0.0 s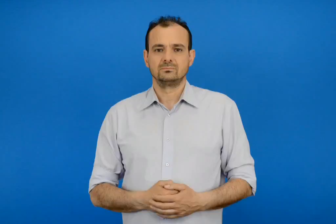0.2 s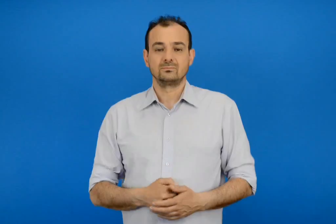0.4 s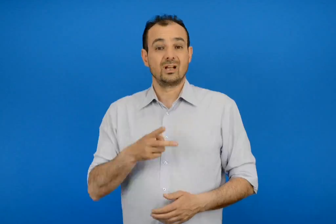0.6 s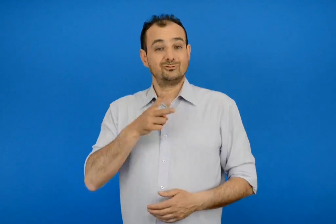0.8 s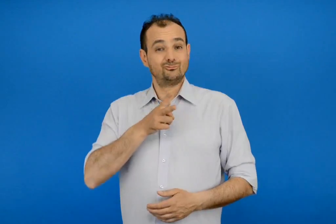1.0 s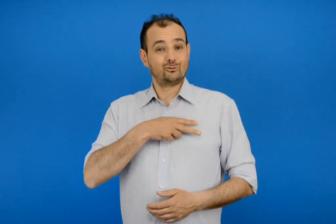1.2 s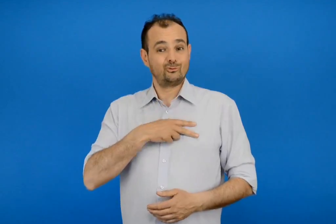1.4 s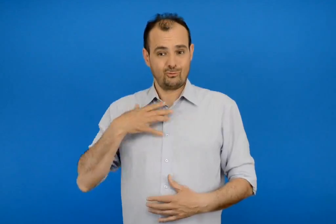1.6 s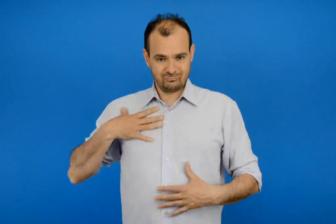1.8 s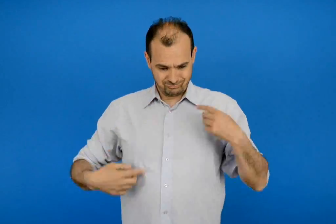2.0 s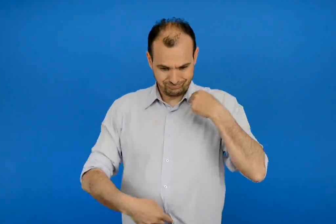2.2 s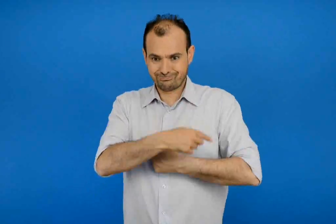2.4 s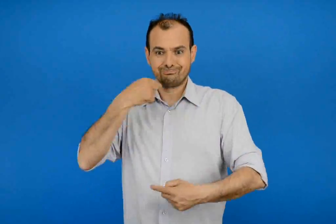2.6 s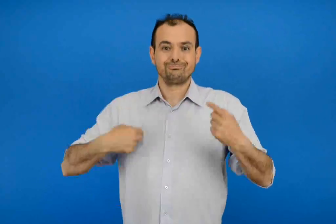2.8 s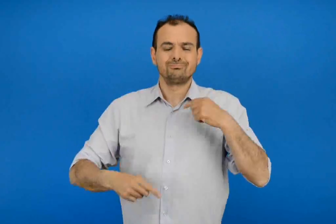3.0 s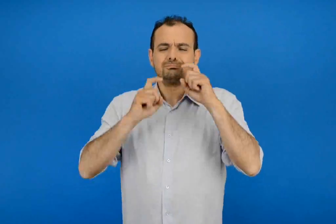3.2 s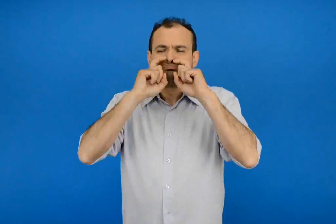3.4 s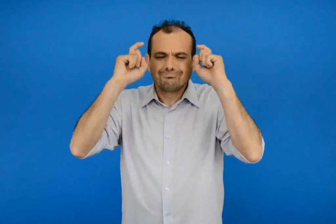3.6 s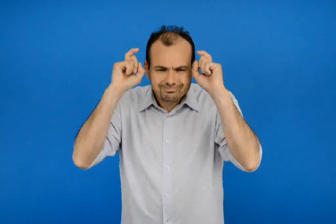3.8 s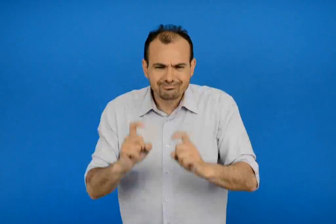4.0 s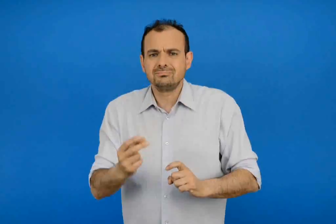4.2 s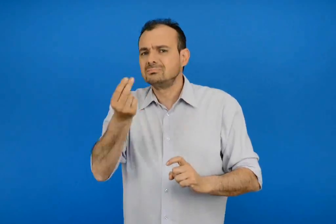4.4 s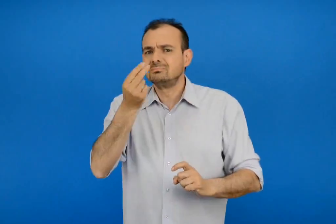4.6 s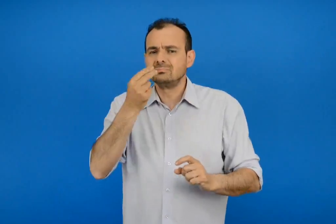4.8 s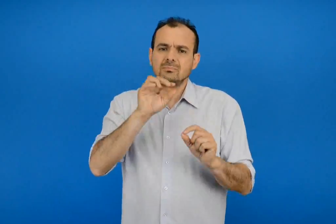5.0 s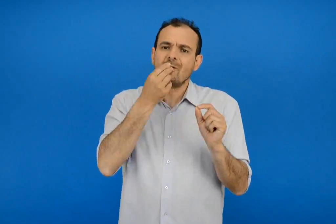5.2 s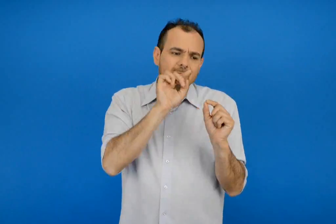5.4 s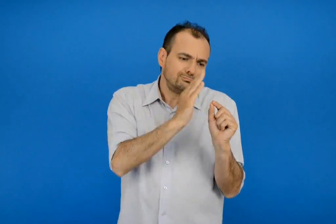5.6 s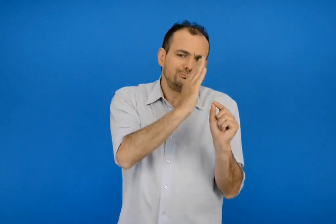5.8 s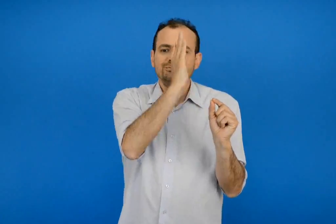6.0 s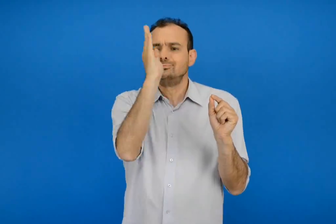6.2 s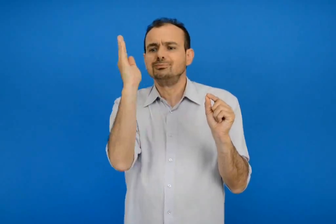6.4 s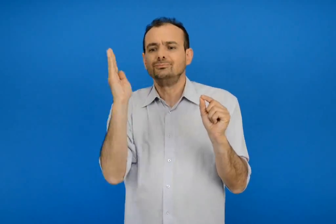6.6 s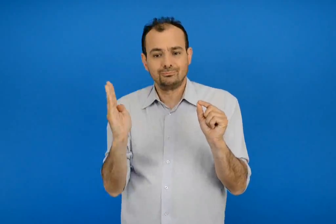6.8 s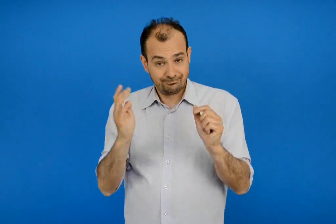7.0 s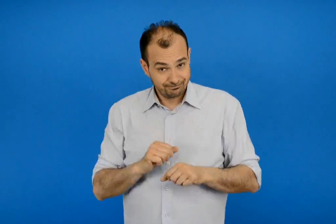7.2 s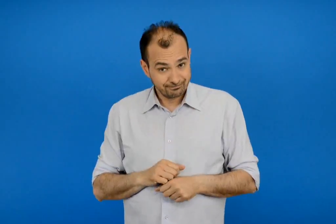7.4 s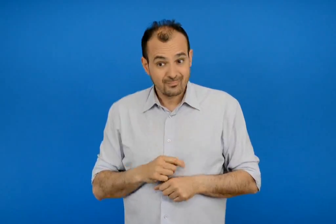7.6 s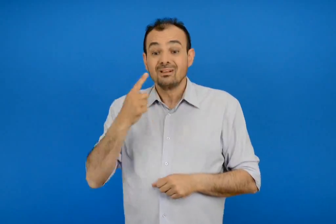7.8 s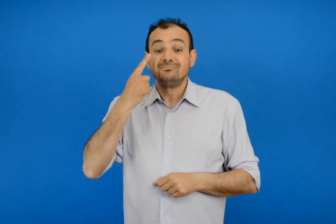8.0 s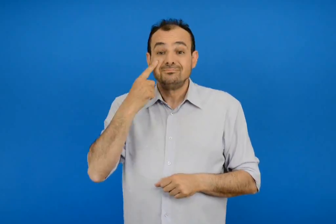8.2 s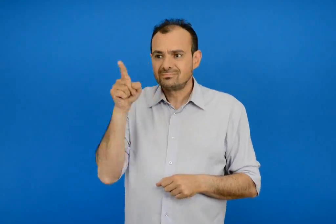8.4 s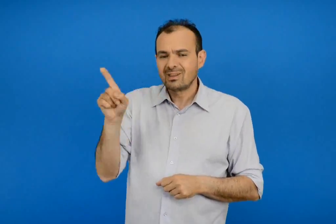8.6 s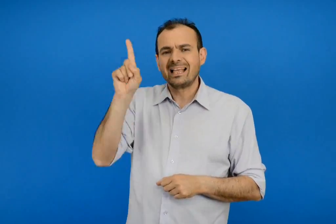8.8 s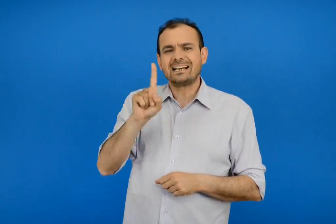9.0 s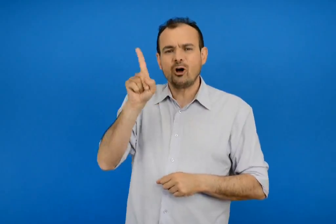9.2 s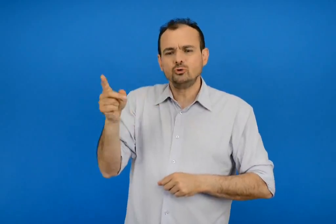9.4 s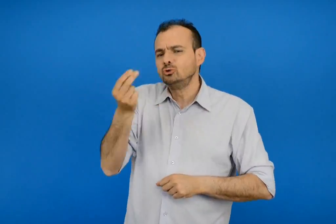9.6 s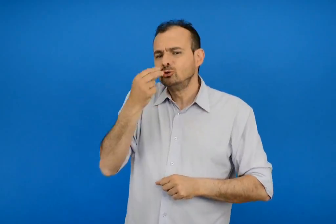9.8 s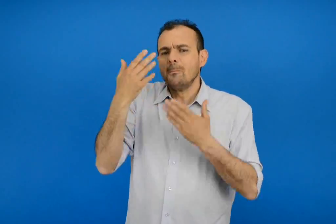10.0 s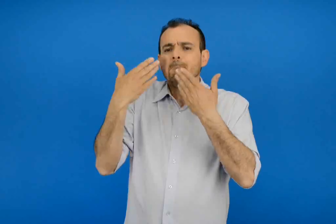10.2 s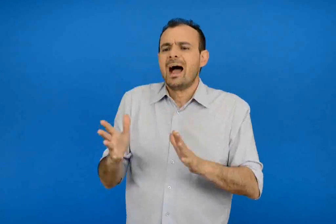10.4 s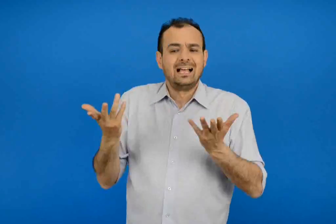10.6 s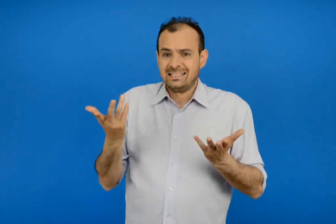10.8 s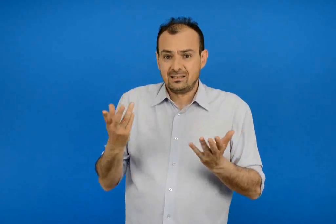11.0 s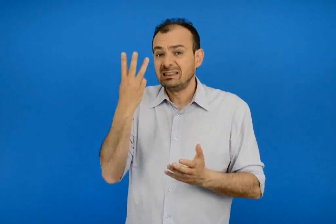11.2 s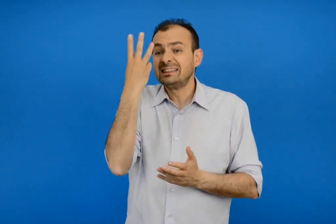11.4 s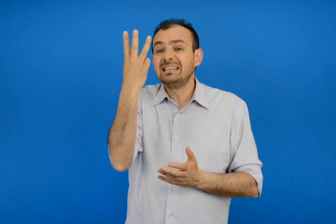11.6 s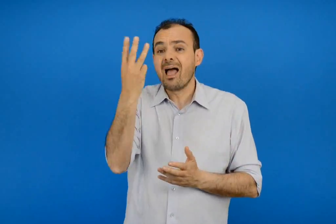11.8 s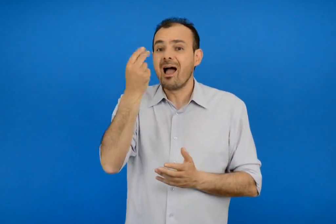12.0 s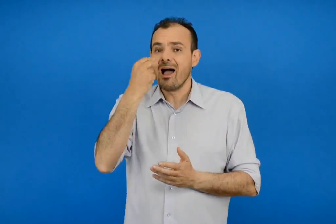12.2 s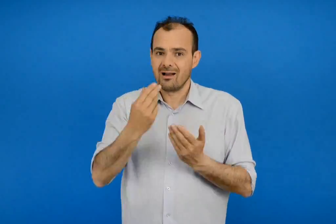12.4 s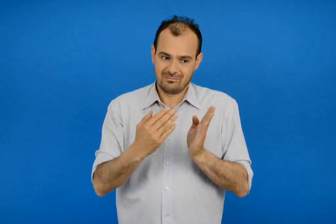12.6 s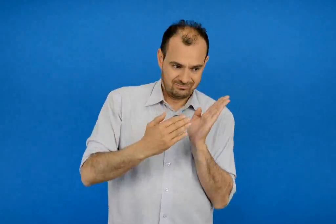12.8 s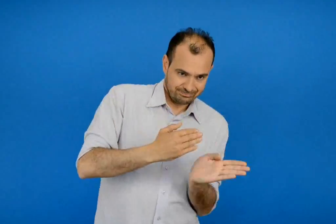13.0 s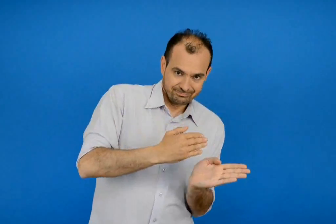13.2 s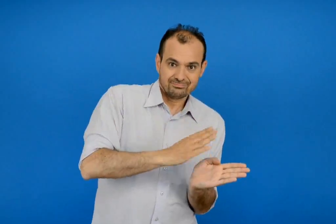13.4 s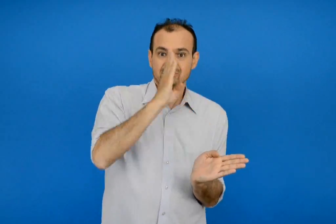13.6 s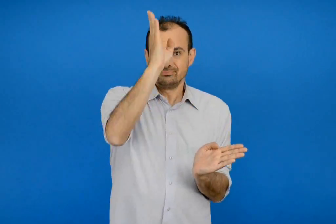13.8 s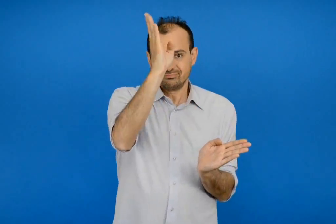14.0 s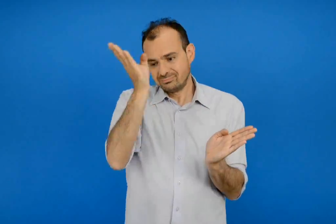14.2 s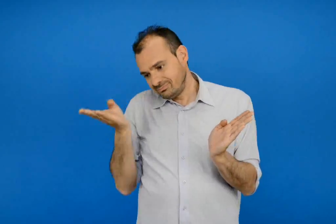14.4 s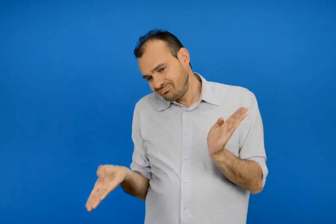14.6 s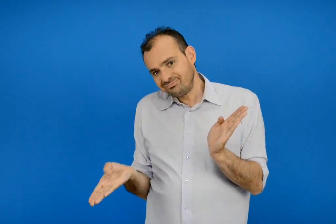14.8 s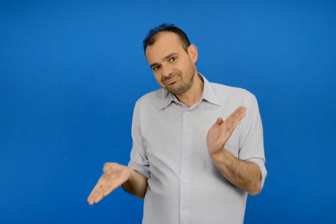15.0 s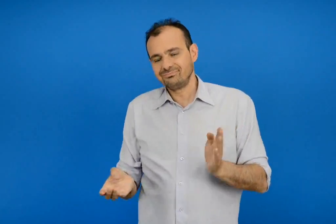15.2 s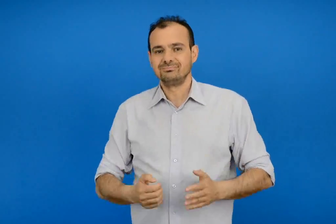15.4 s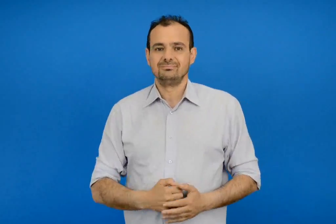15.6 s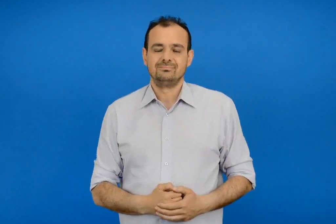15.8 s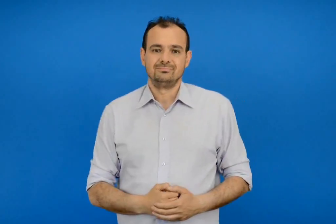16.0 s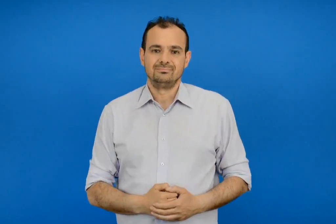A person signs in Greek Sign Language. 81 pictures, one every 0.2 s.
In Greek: για την καλή λειτουργία του οργανισμού είναι απαραίτητο να τρώμε αρκετές φορές τη μέρα δες τι έφαγε ο κυριάκος στα τρία κυριά γεύματα της μέρας
